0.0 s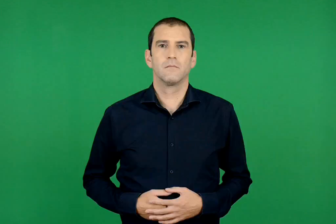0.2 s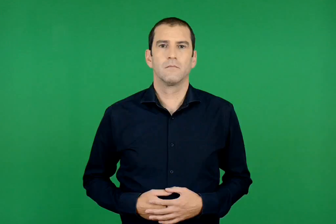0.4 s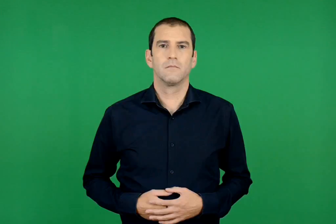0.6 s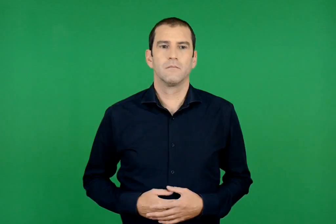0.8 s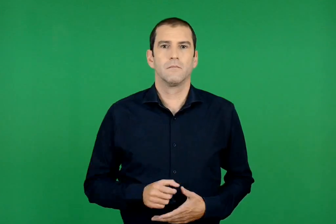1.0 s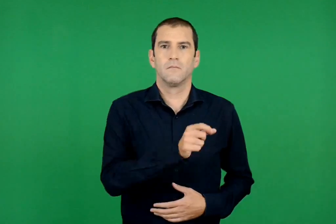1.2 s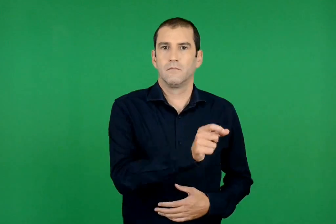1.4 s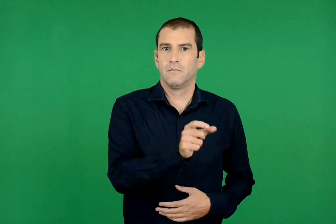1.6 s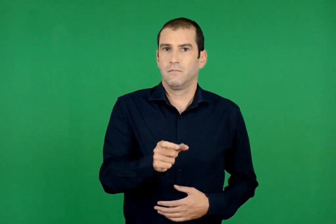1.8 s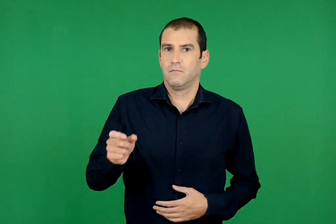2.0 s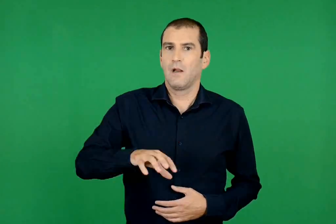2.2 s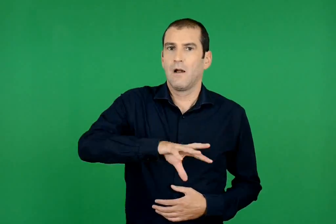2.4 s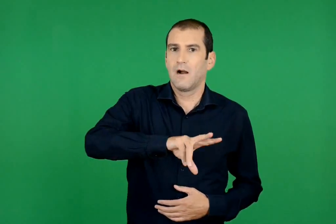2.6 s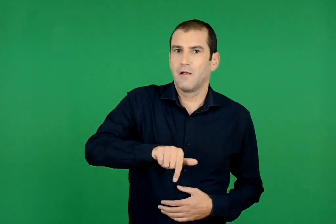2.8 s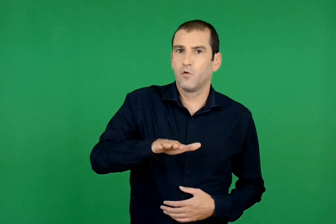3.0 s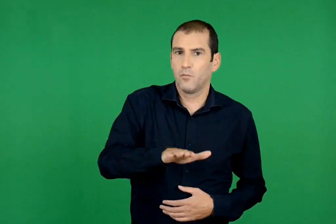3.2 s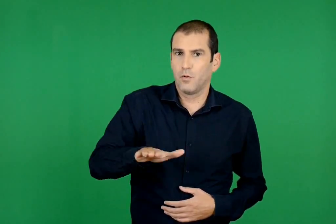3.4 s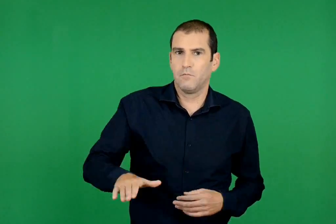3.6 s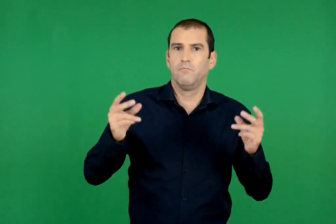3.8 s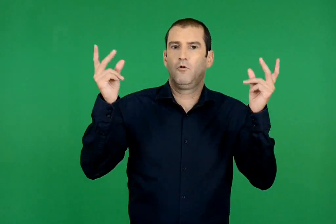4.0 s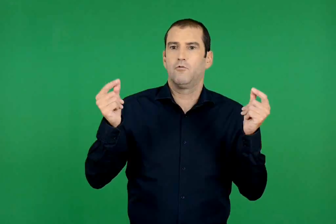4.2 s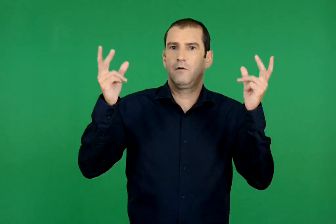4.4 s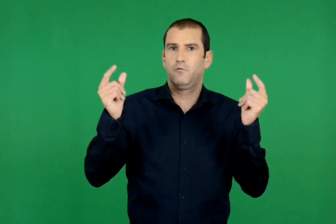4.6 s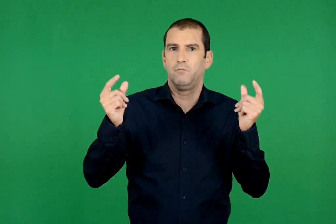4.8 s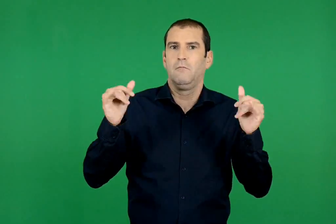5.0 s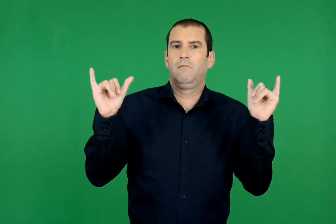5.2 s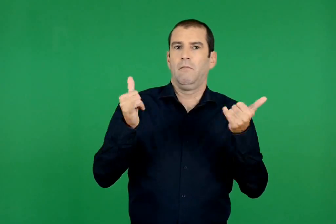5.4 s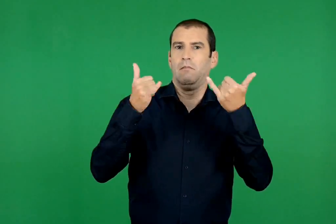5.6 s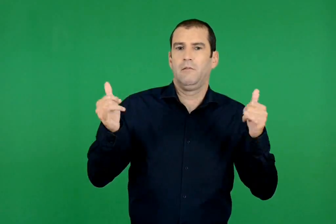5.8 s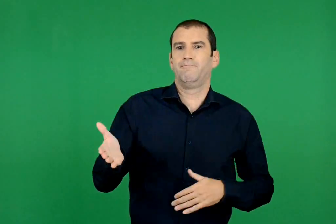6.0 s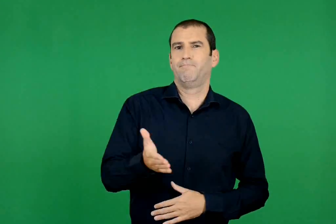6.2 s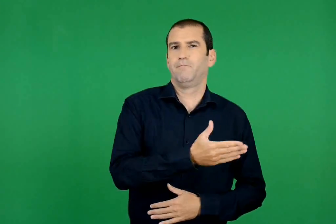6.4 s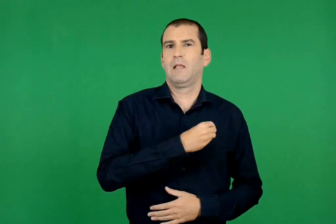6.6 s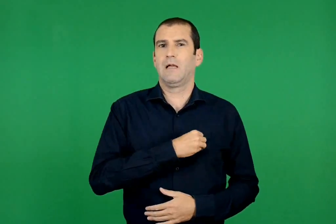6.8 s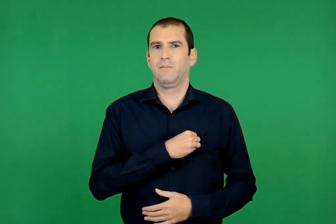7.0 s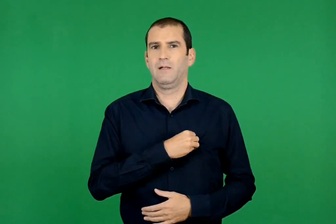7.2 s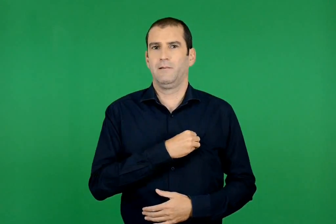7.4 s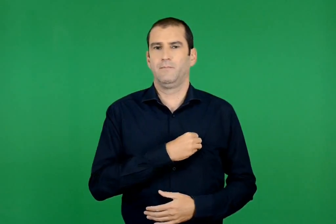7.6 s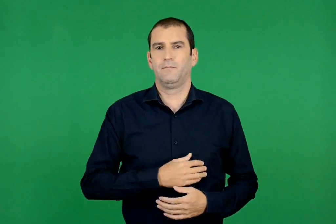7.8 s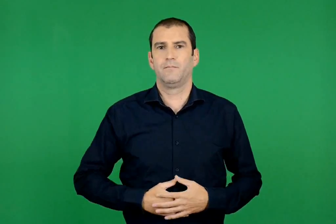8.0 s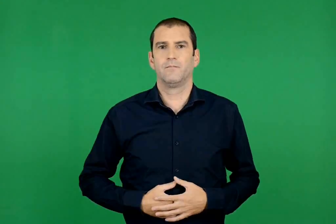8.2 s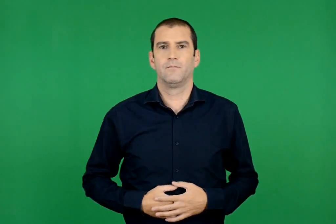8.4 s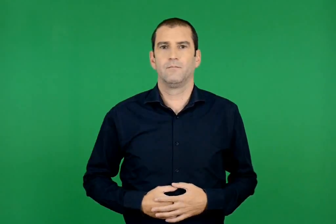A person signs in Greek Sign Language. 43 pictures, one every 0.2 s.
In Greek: χορεύουν τα κλεφτόπουλα , γλεντάνε τα καημένα
